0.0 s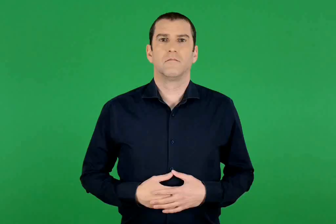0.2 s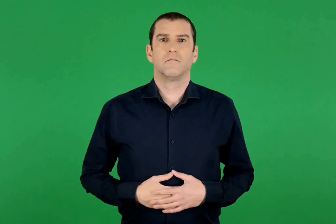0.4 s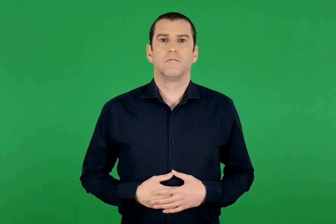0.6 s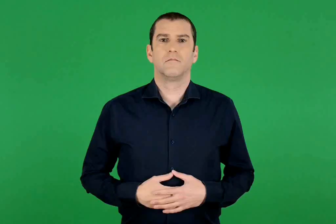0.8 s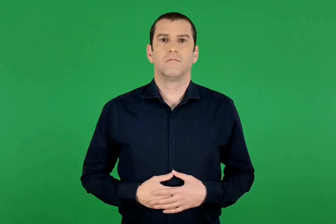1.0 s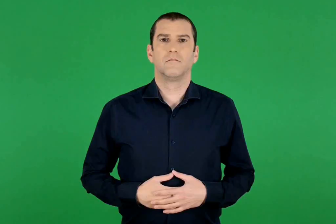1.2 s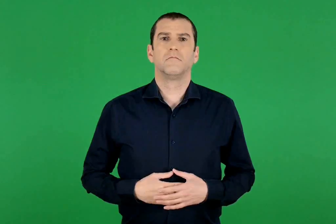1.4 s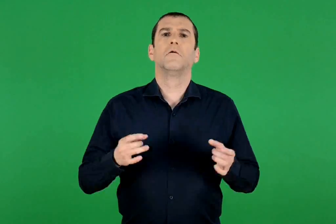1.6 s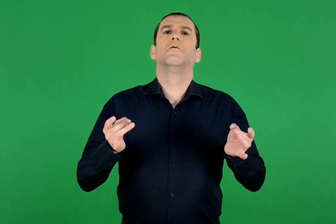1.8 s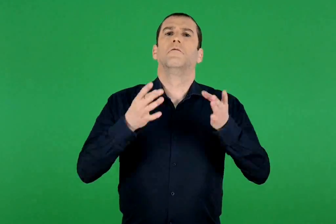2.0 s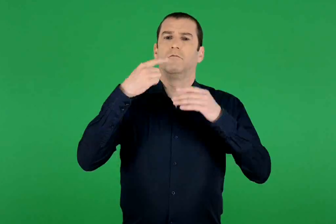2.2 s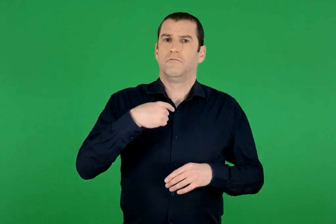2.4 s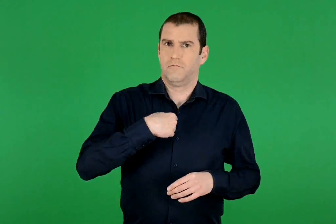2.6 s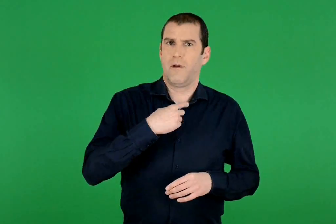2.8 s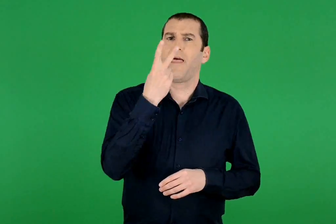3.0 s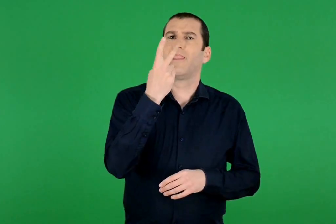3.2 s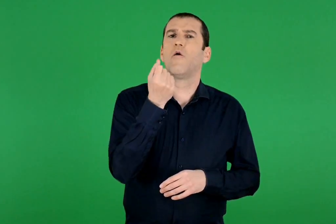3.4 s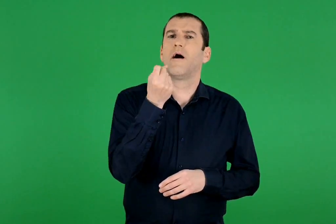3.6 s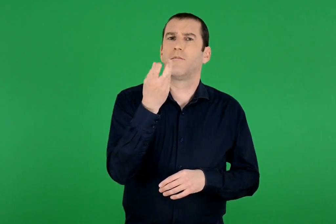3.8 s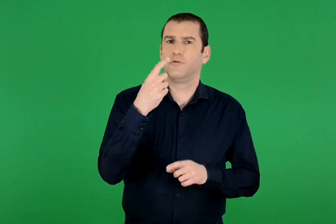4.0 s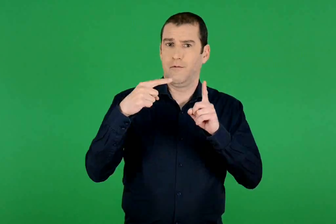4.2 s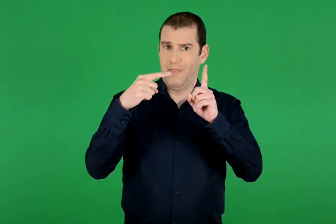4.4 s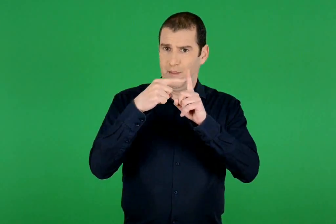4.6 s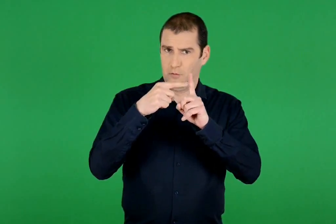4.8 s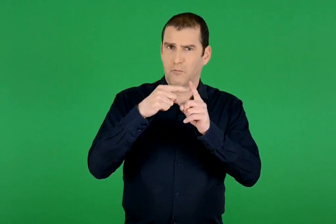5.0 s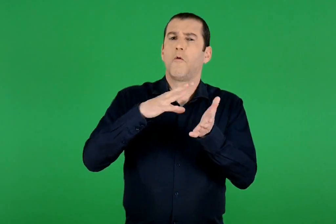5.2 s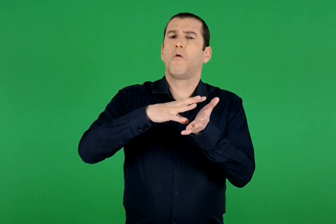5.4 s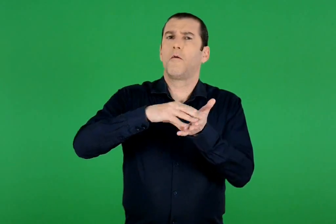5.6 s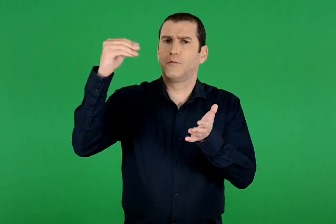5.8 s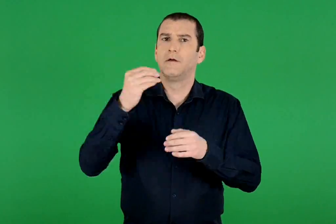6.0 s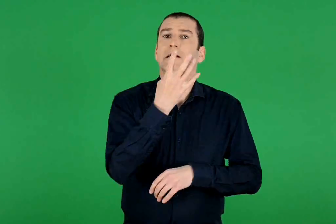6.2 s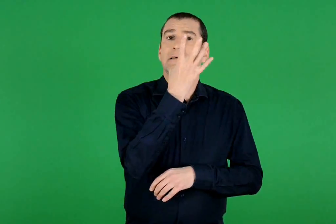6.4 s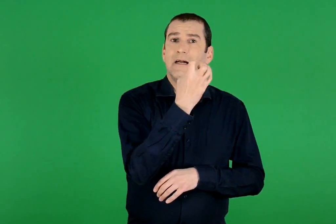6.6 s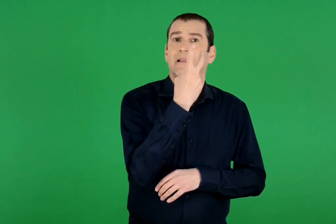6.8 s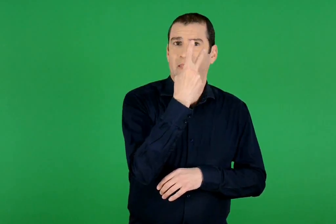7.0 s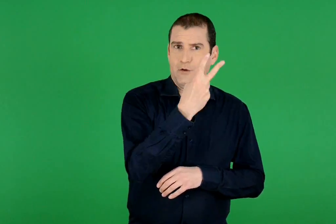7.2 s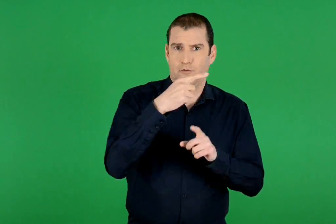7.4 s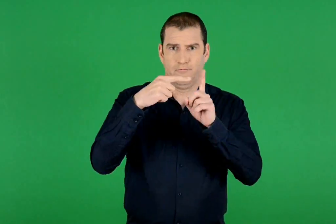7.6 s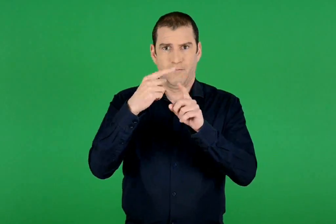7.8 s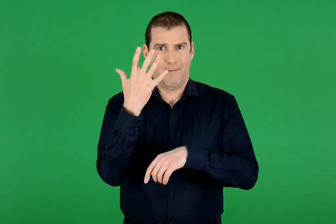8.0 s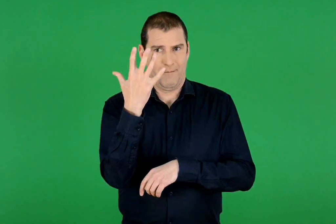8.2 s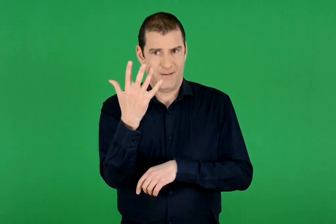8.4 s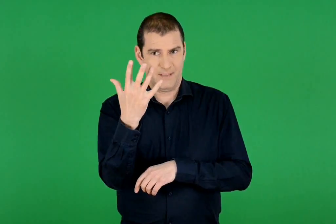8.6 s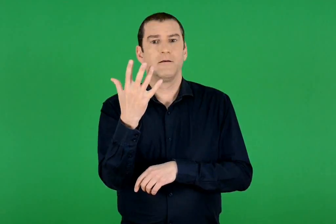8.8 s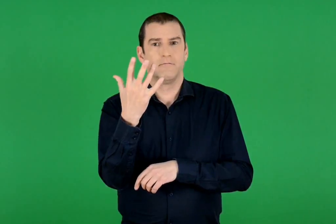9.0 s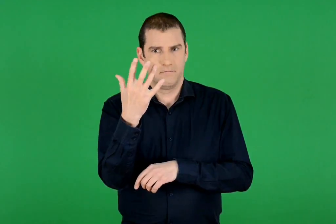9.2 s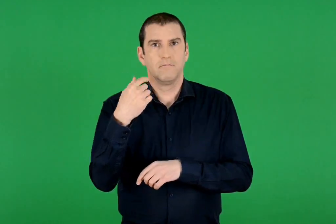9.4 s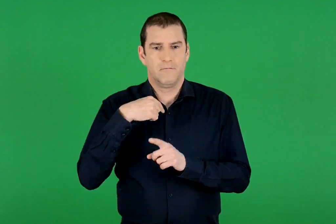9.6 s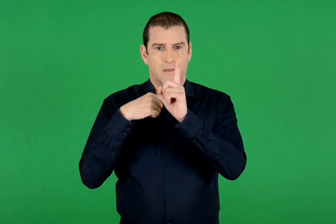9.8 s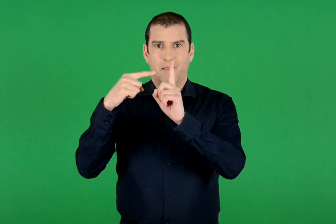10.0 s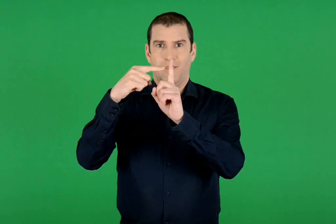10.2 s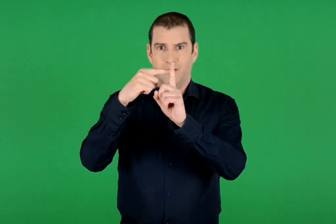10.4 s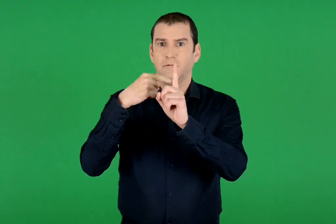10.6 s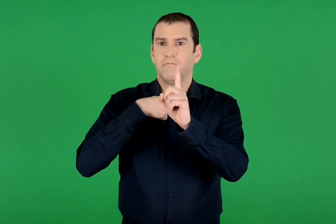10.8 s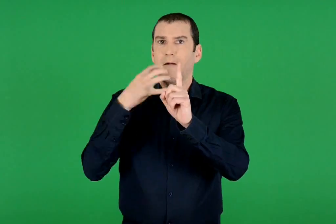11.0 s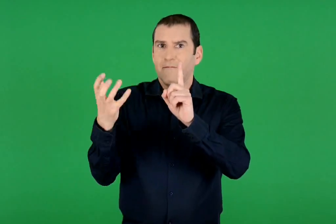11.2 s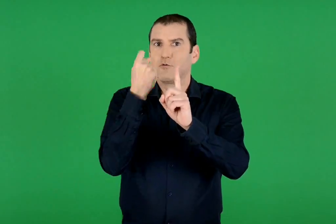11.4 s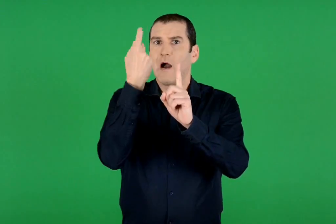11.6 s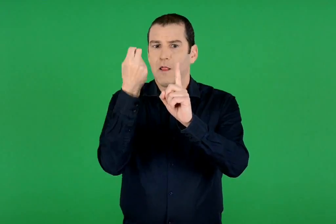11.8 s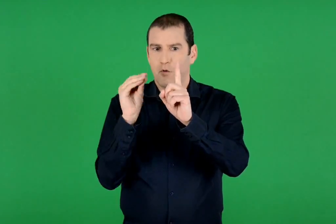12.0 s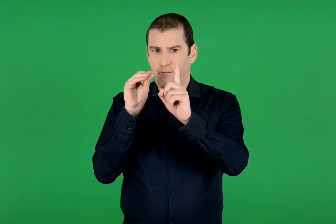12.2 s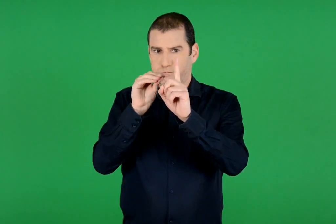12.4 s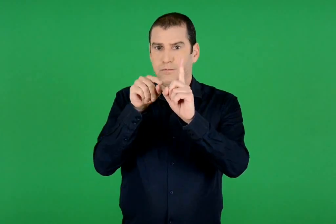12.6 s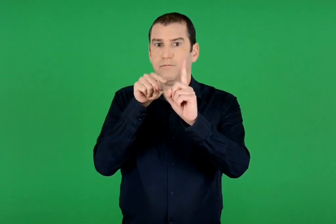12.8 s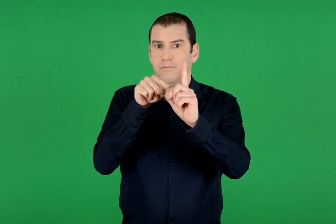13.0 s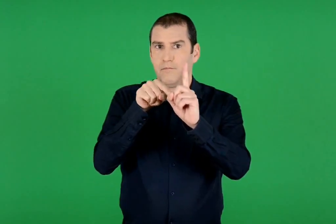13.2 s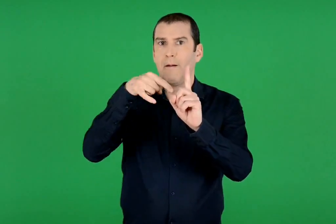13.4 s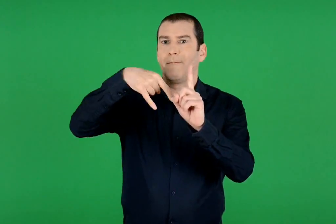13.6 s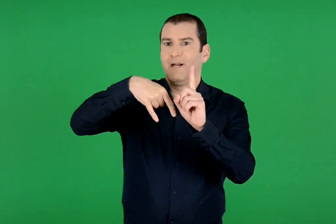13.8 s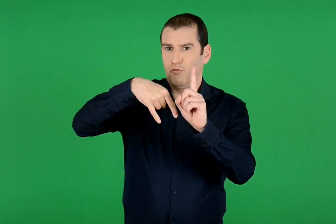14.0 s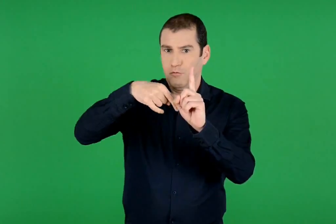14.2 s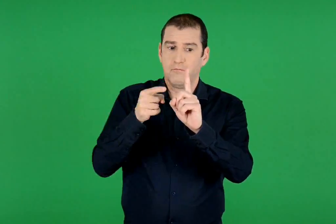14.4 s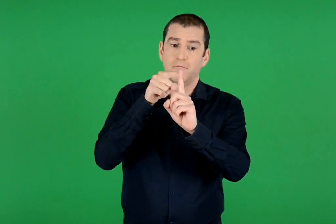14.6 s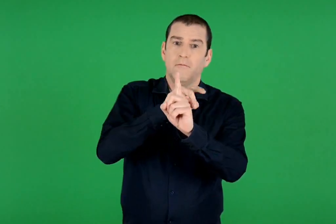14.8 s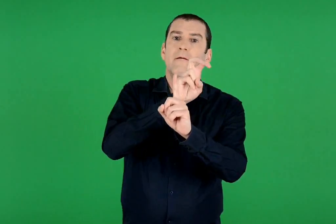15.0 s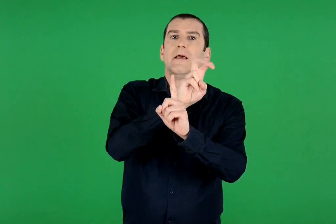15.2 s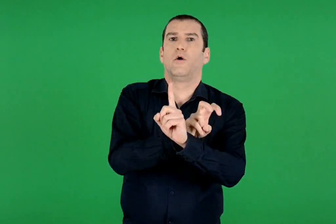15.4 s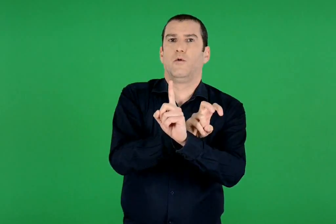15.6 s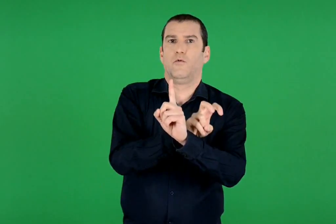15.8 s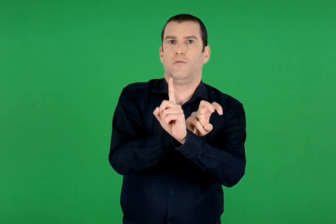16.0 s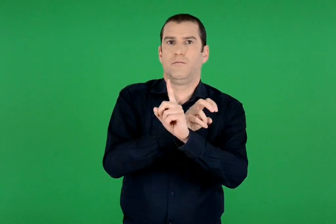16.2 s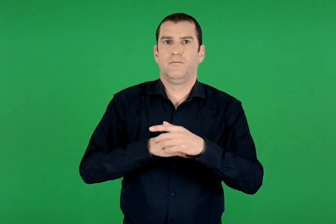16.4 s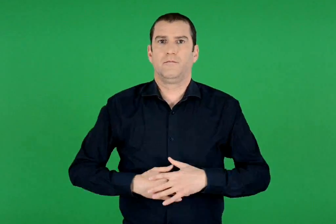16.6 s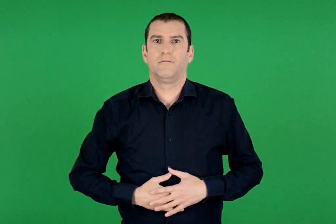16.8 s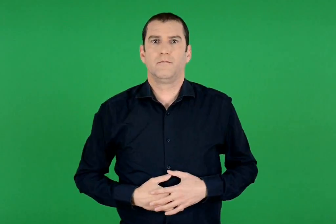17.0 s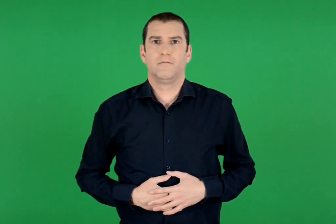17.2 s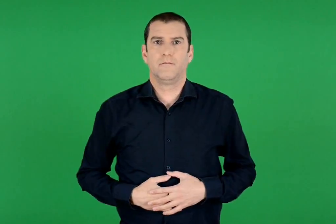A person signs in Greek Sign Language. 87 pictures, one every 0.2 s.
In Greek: όταν διαιρώ δύο αριθμούς όπως το 42 με το 5 , βρίσκω έναν αριθμό που τον λέμε πηλίκο και έναν που τον λέμε υπόλοιπο
